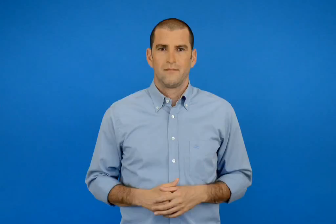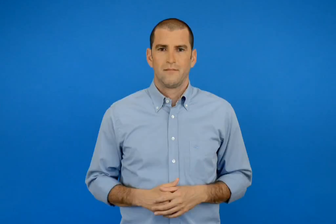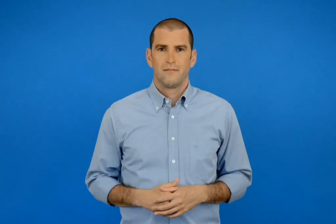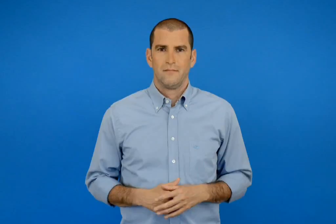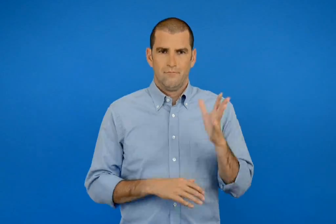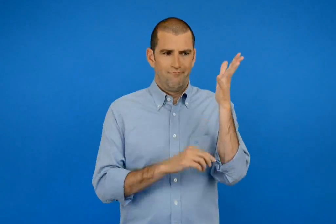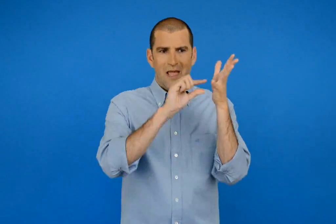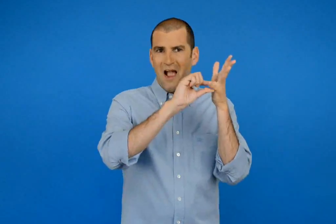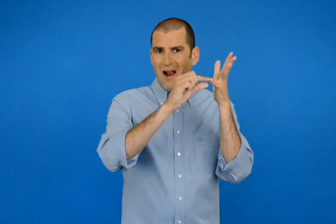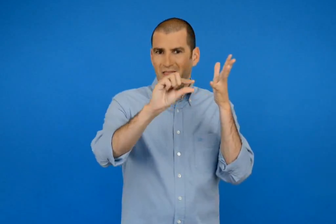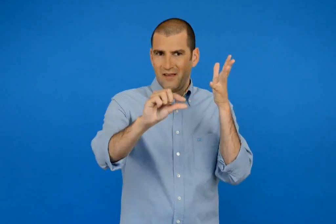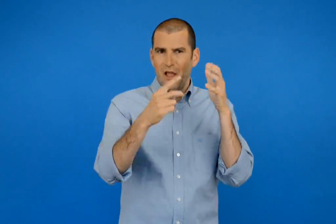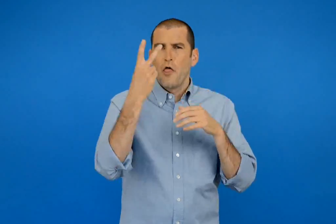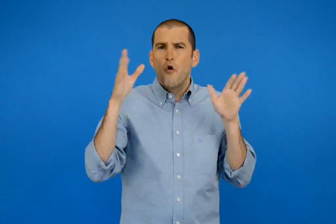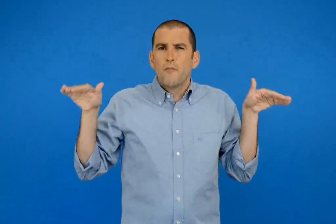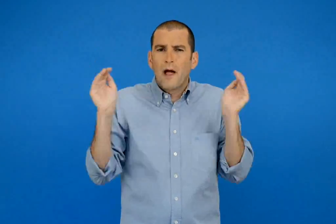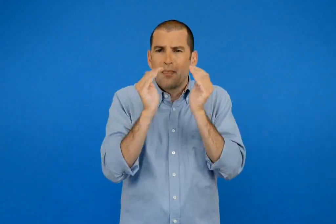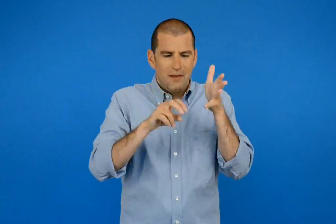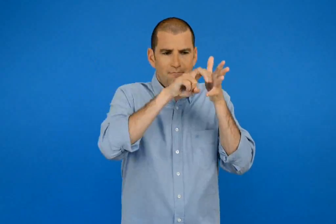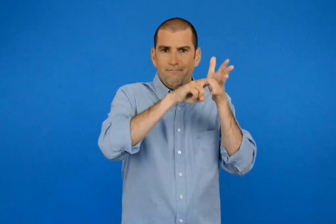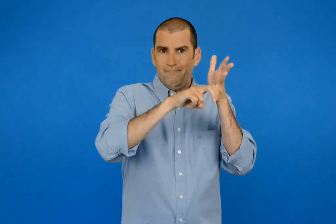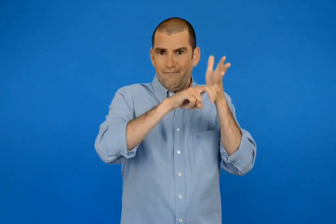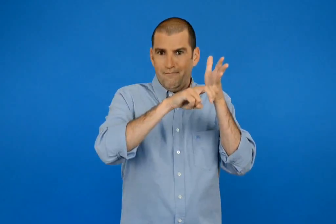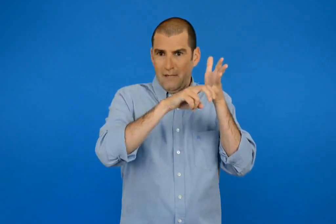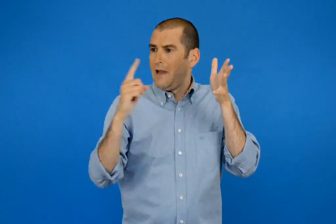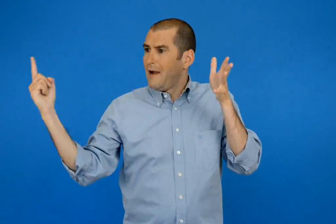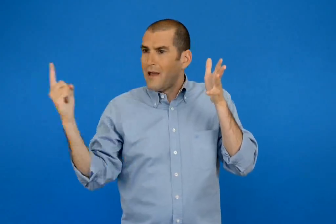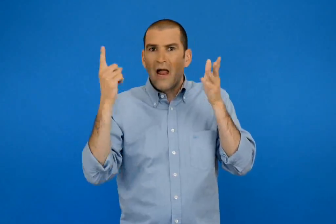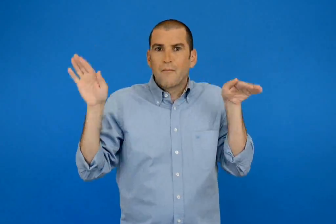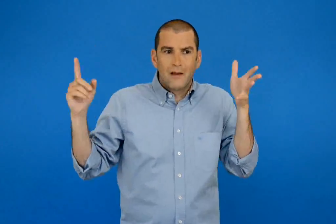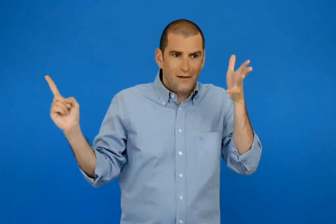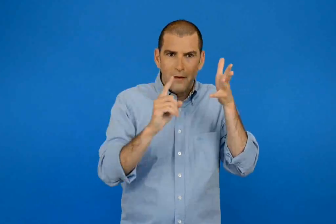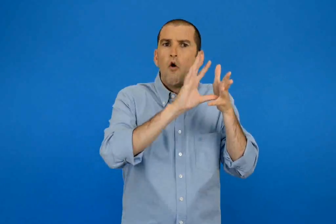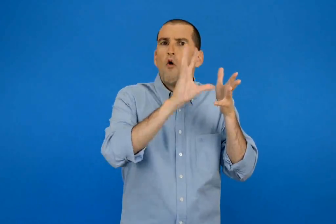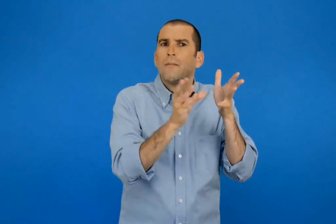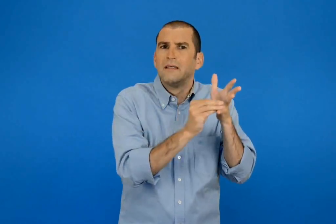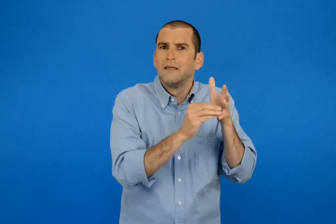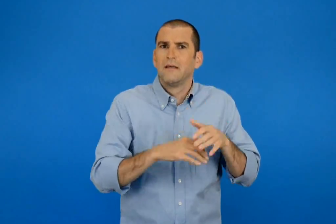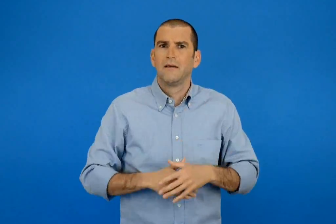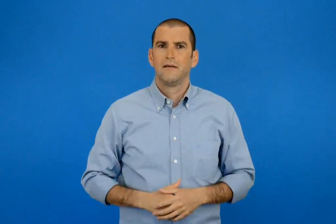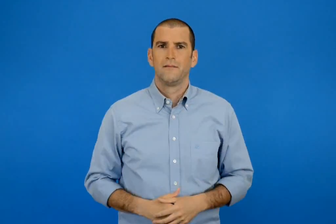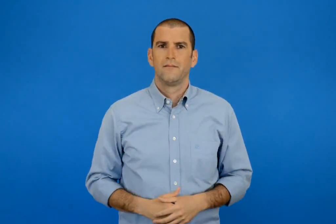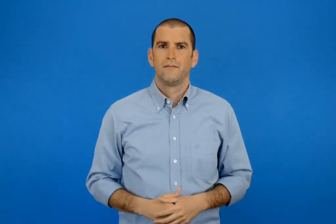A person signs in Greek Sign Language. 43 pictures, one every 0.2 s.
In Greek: ήταν δύο πουλάκια πάνω σε ένα κλαδάκι ήρθε ακόμη ένα και έγιναν
